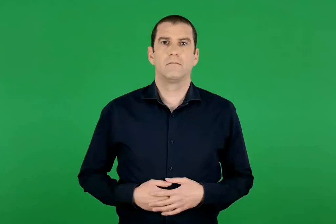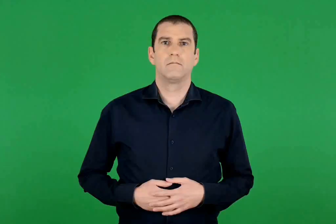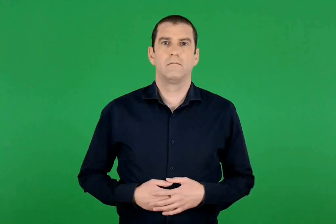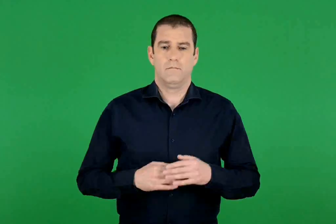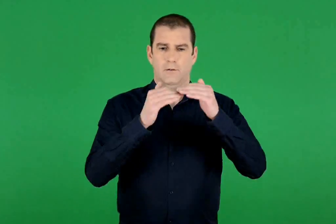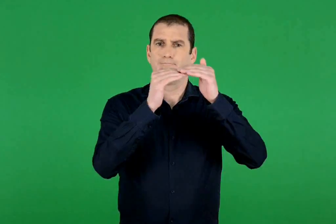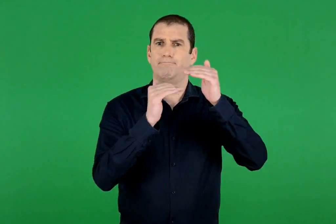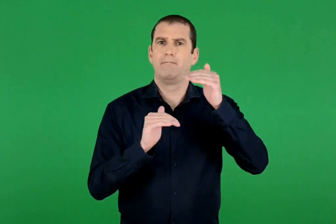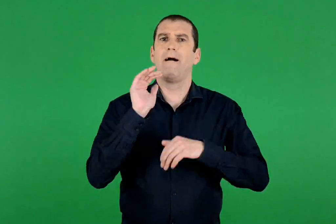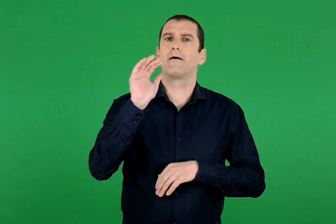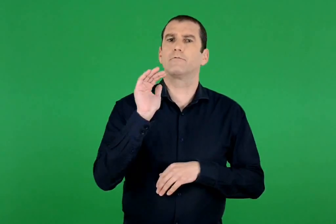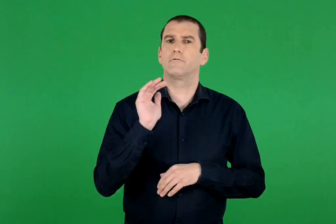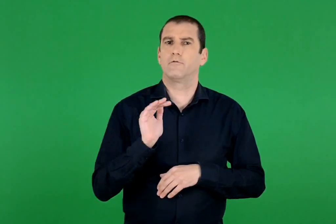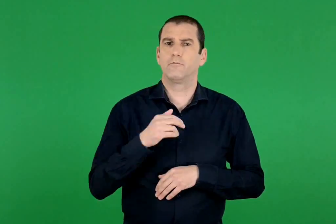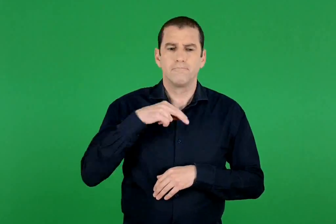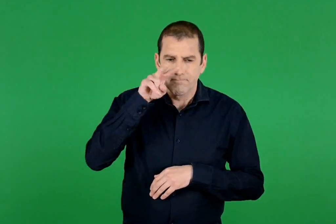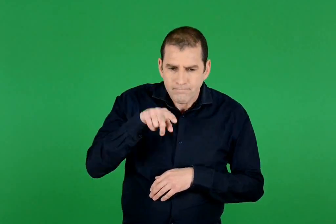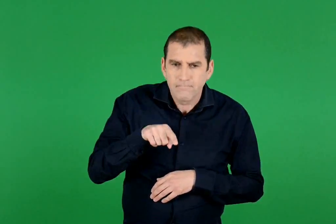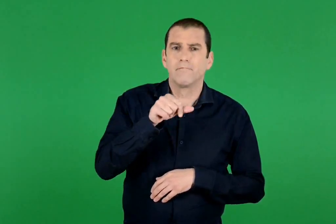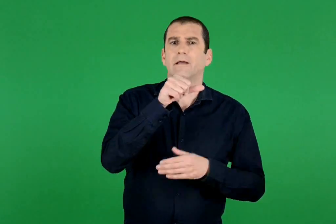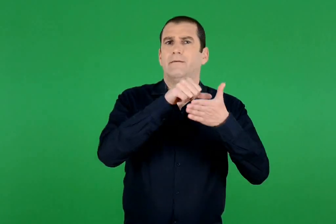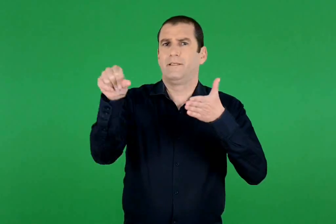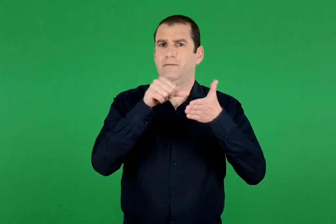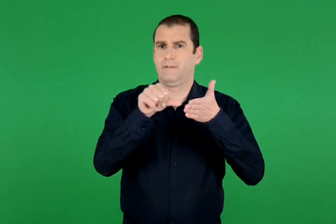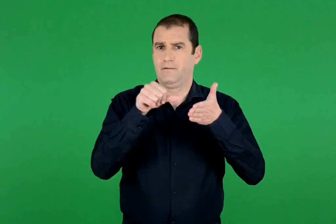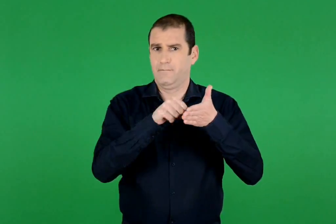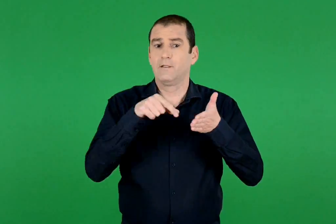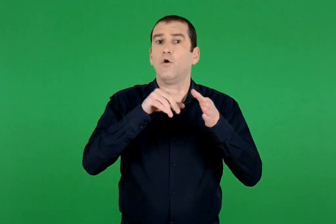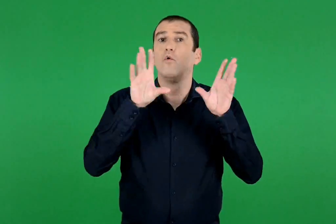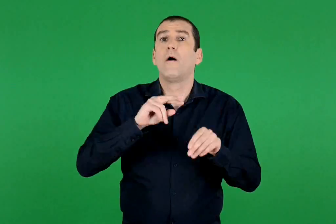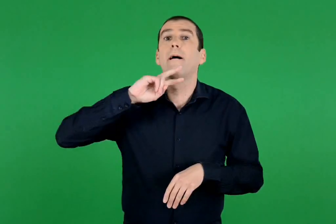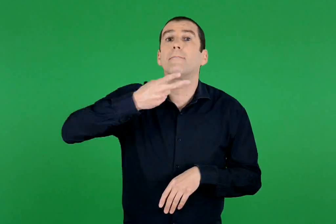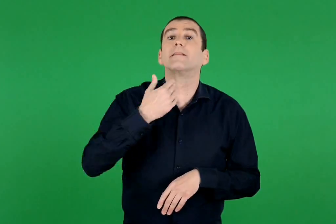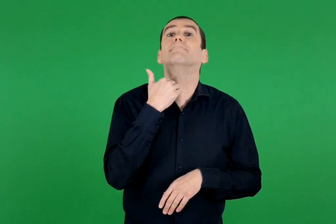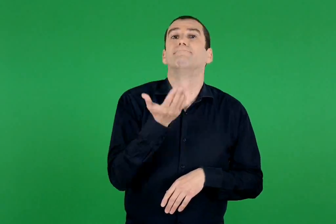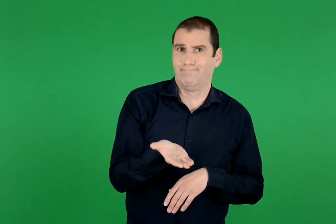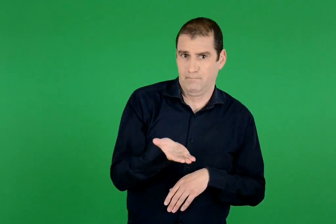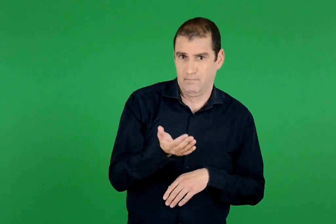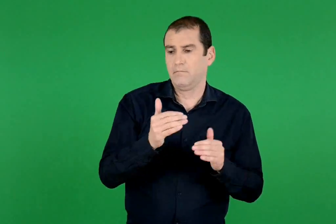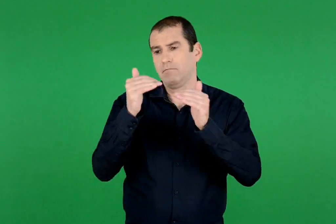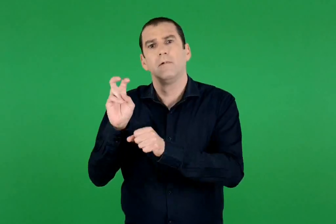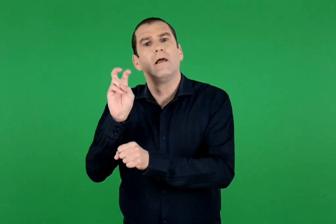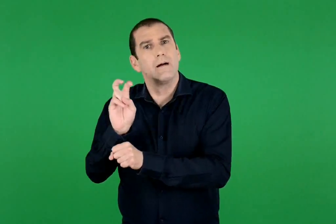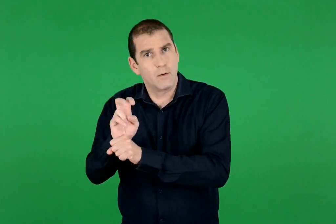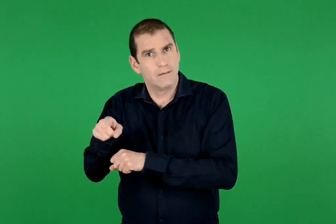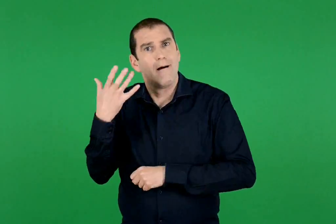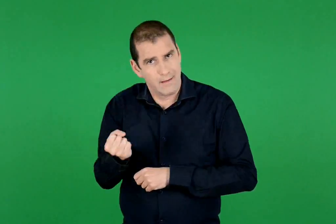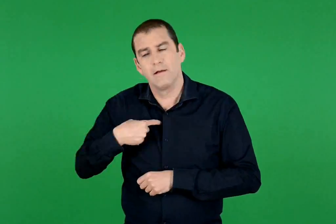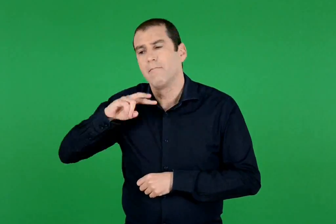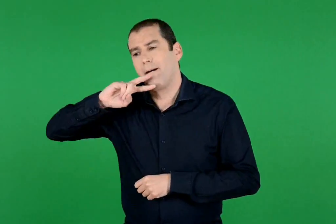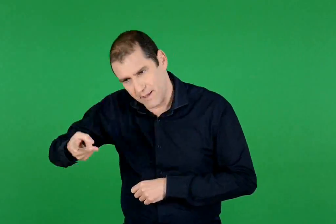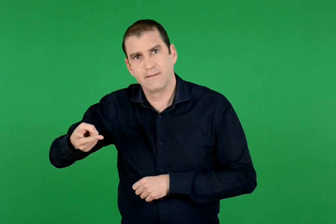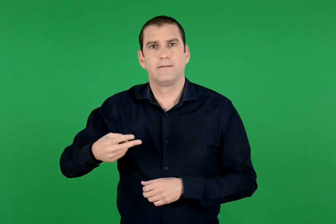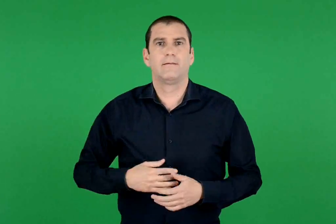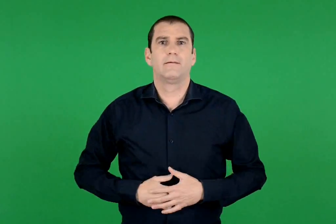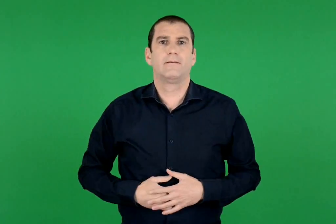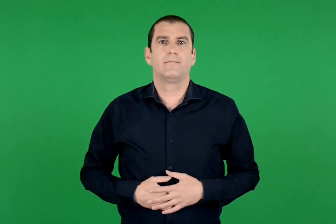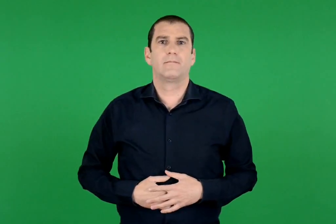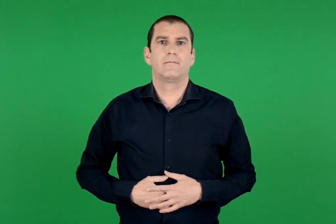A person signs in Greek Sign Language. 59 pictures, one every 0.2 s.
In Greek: διαγράφω τις ερωτήσεις για τις οποίες δεν υπάρχει απάντηση και απαντώ στις υπόλοιπες
